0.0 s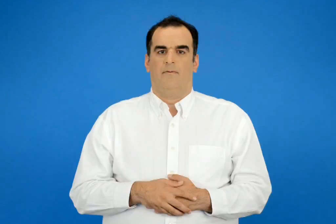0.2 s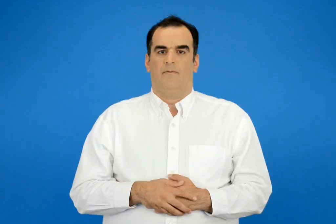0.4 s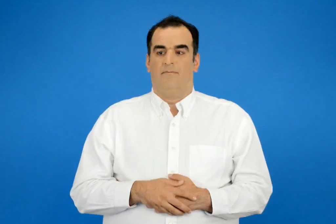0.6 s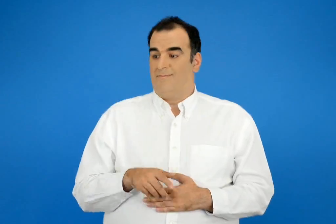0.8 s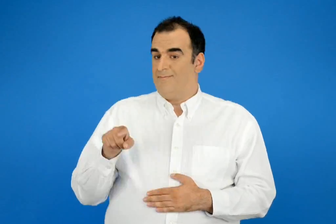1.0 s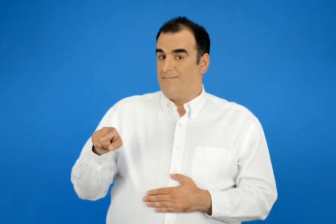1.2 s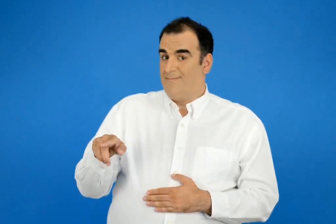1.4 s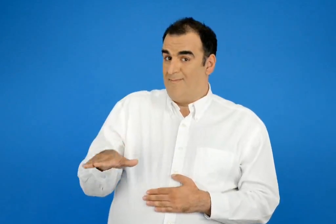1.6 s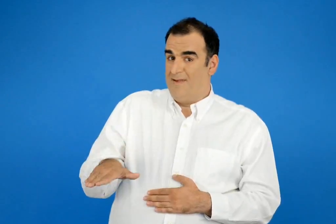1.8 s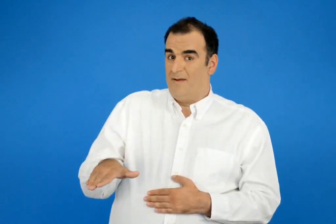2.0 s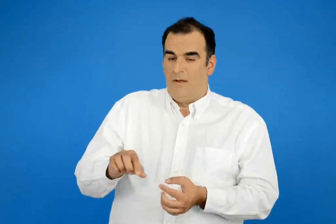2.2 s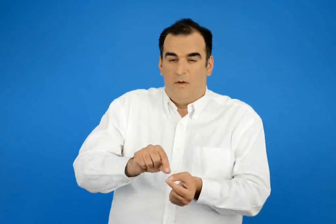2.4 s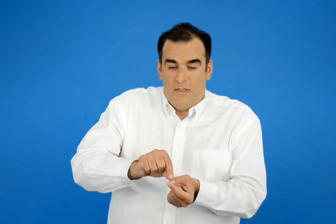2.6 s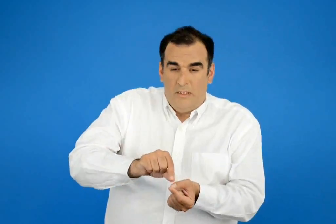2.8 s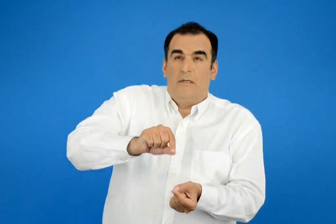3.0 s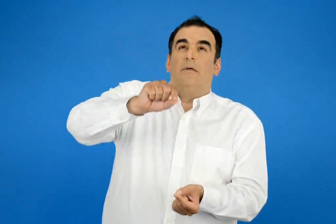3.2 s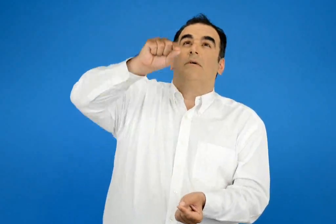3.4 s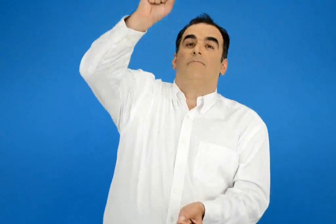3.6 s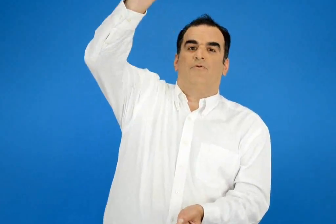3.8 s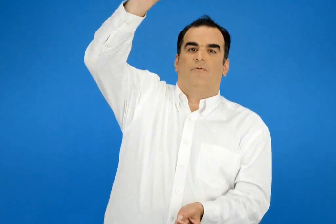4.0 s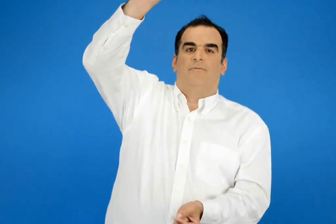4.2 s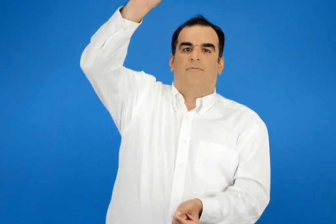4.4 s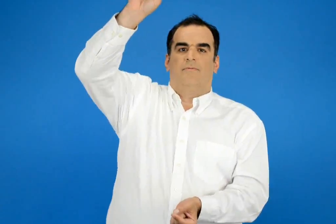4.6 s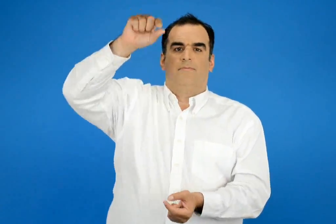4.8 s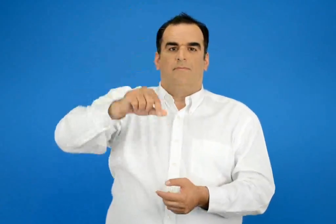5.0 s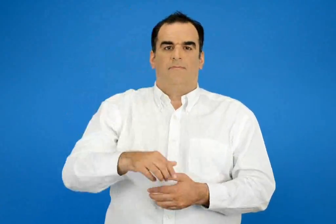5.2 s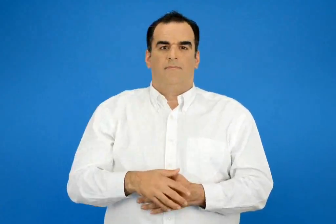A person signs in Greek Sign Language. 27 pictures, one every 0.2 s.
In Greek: αυτό το παιδί έχει μεγάλο ύψος
